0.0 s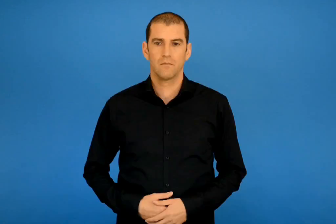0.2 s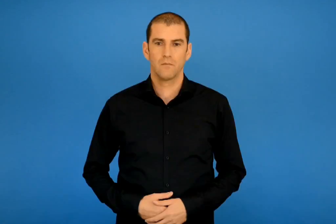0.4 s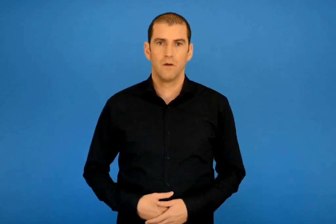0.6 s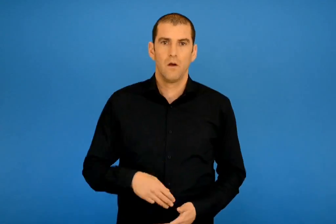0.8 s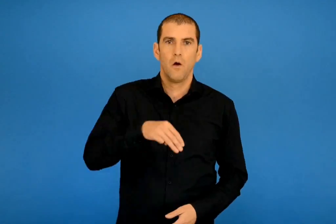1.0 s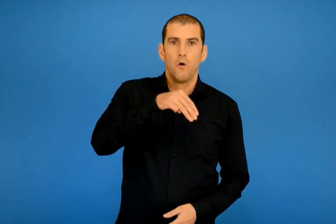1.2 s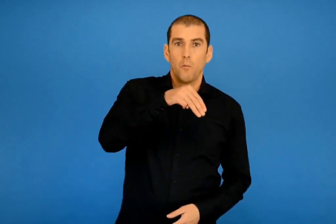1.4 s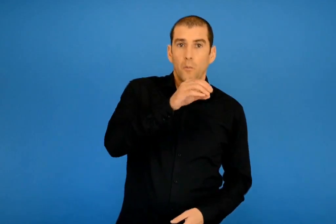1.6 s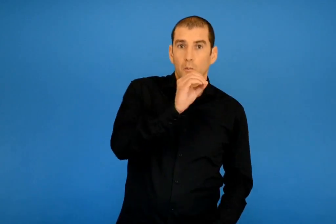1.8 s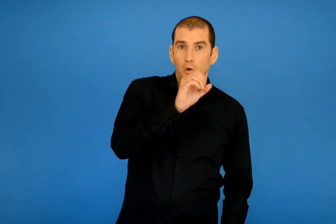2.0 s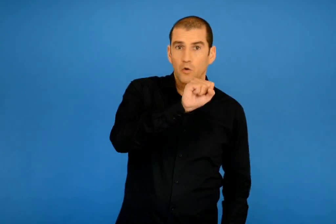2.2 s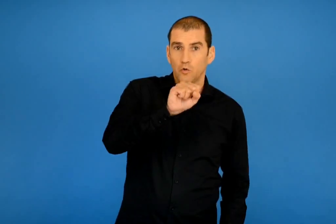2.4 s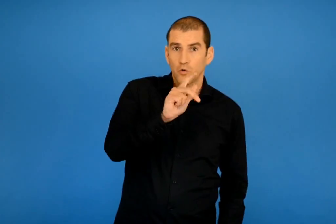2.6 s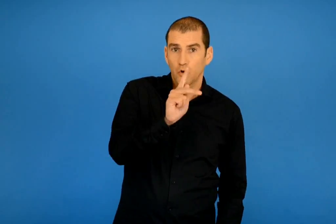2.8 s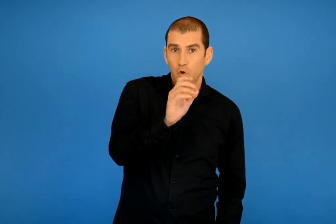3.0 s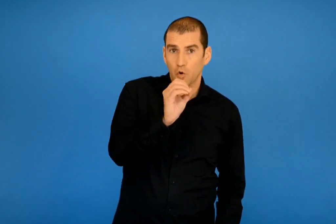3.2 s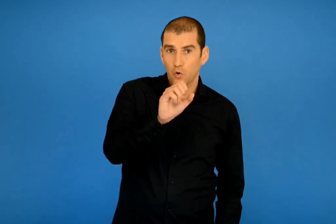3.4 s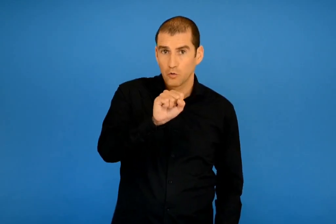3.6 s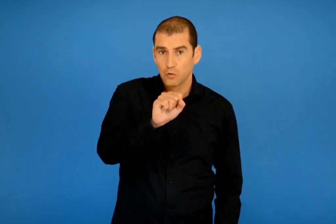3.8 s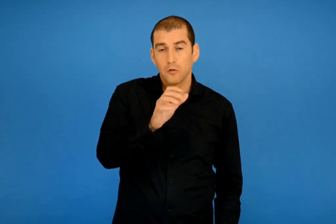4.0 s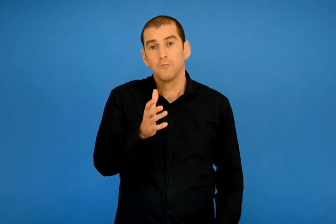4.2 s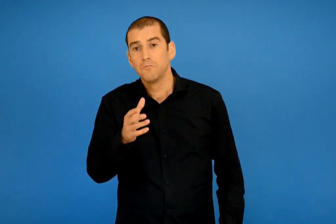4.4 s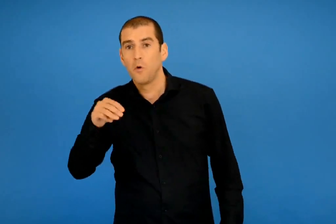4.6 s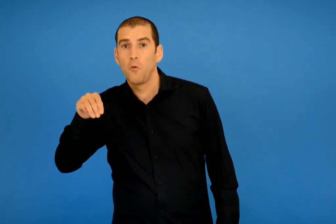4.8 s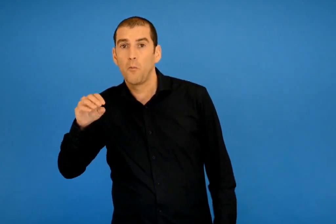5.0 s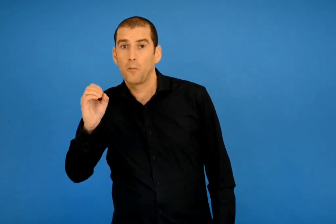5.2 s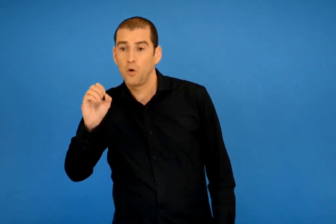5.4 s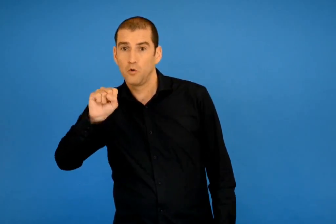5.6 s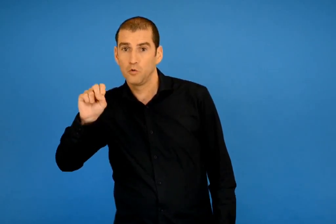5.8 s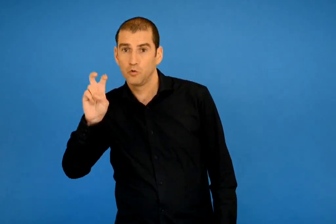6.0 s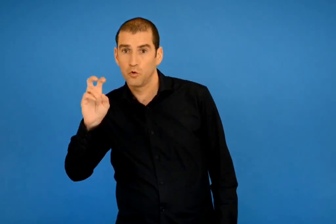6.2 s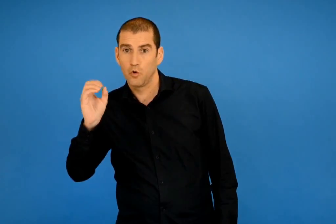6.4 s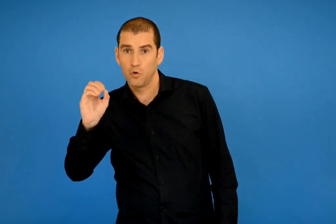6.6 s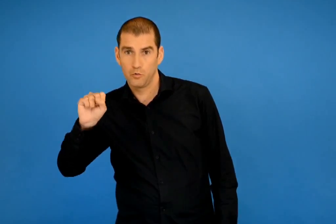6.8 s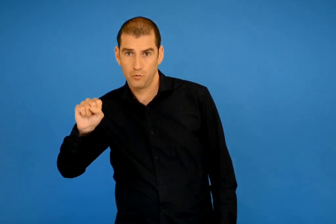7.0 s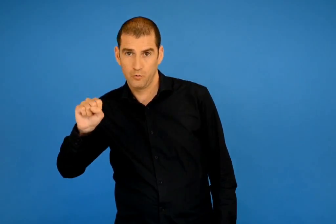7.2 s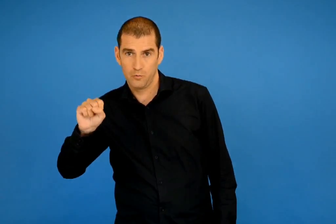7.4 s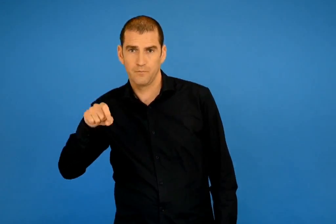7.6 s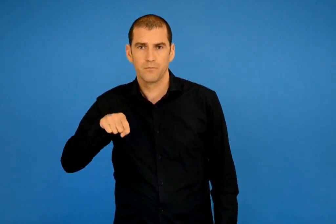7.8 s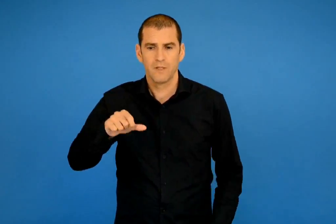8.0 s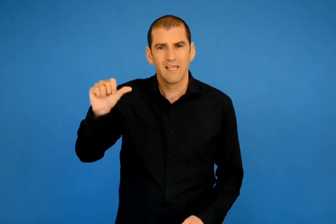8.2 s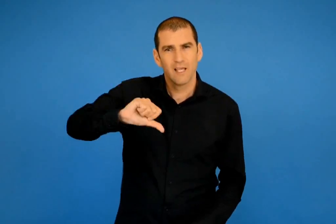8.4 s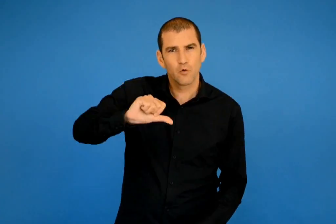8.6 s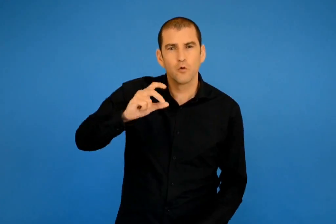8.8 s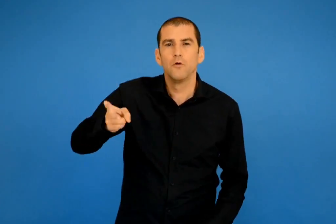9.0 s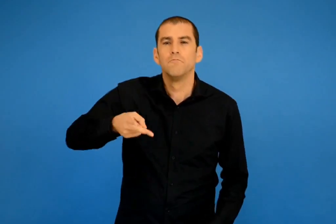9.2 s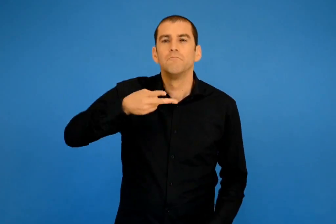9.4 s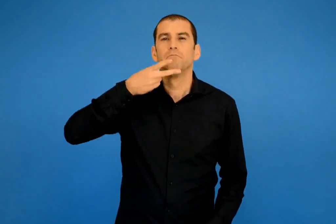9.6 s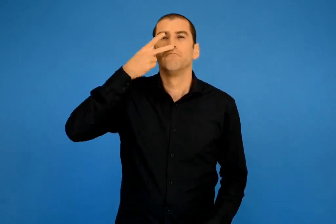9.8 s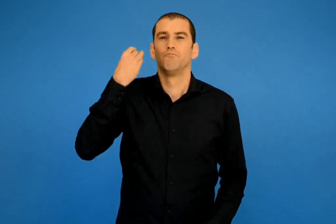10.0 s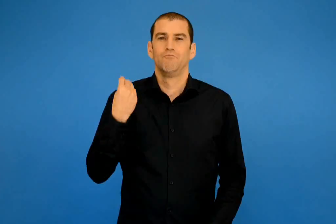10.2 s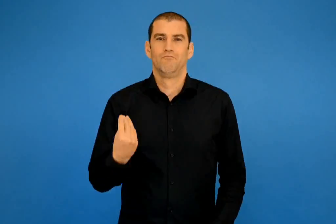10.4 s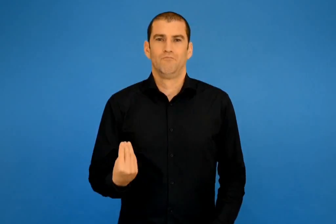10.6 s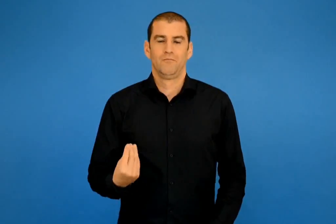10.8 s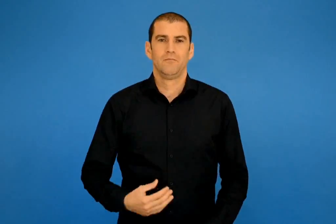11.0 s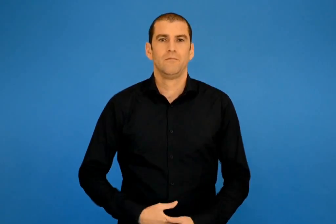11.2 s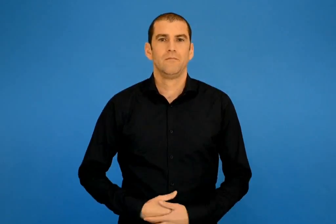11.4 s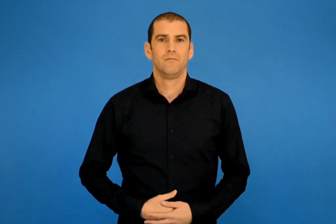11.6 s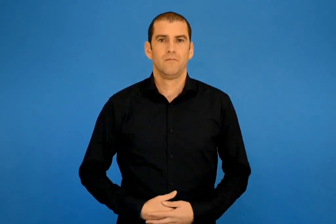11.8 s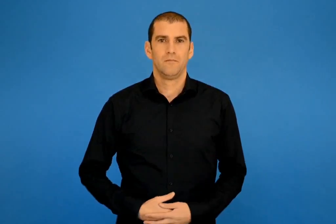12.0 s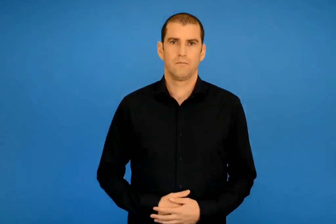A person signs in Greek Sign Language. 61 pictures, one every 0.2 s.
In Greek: μόσκος η μόσχος αρωματικό υγρό που μυρίζει πολύ όμορφα
